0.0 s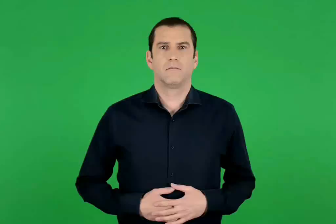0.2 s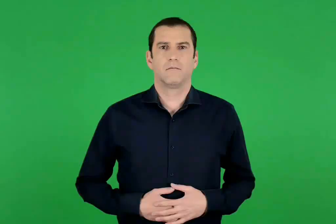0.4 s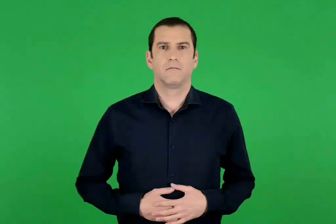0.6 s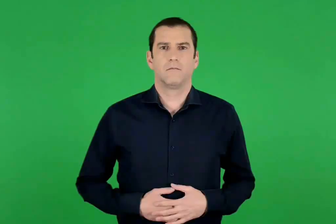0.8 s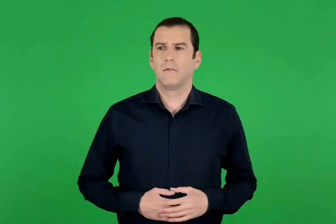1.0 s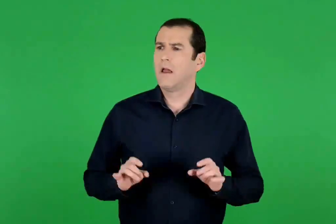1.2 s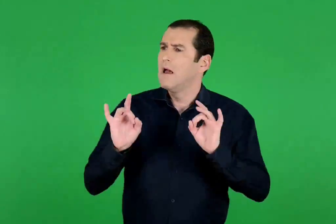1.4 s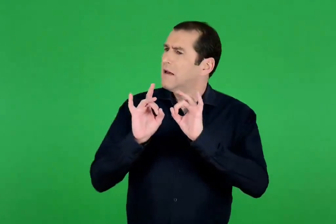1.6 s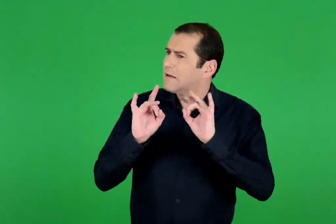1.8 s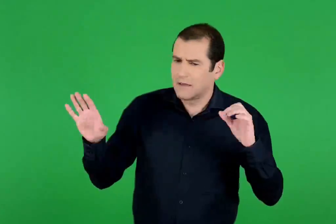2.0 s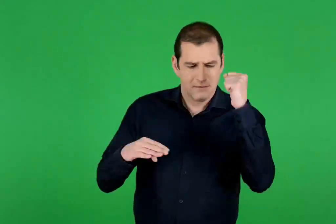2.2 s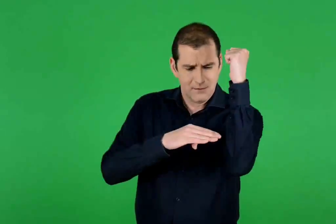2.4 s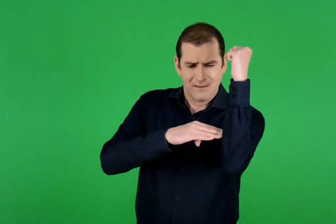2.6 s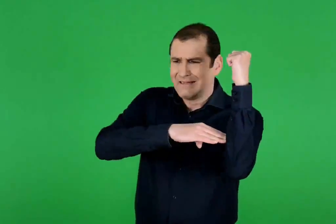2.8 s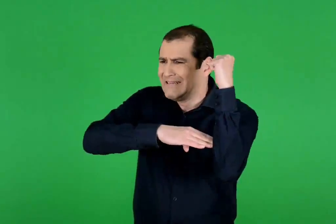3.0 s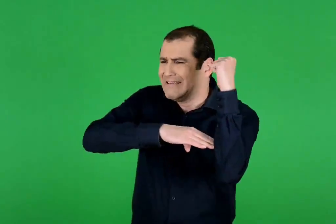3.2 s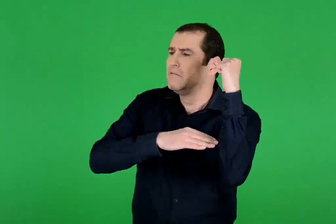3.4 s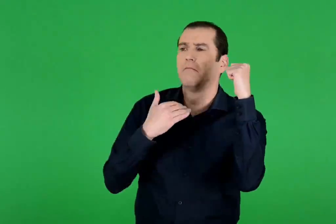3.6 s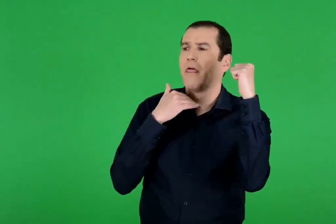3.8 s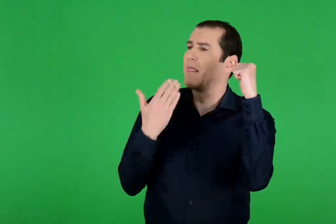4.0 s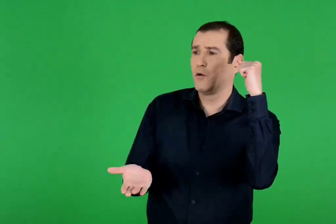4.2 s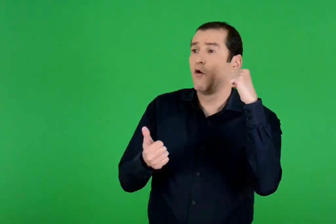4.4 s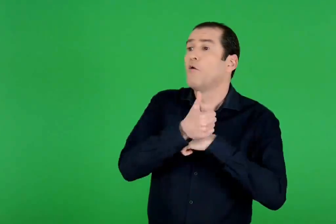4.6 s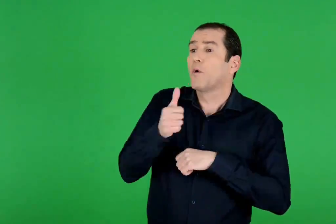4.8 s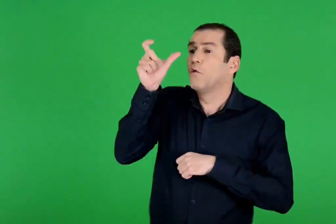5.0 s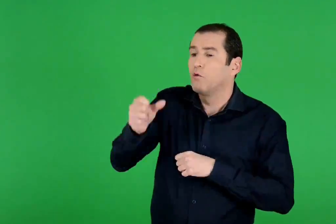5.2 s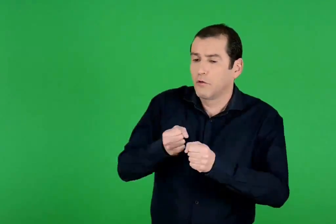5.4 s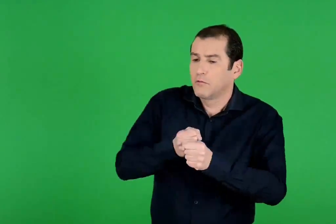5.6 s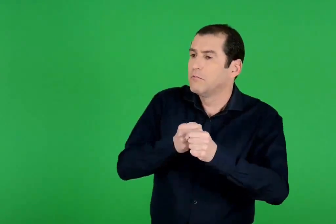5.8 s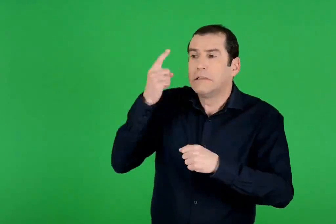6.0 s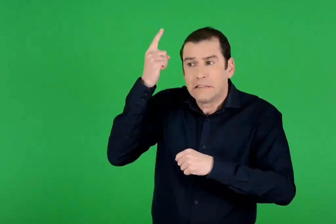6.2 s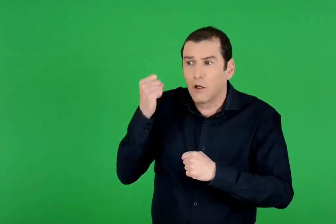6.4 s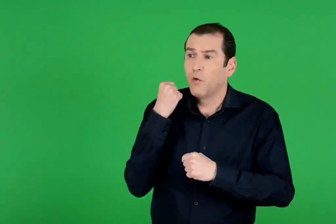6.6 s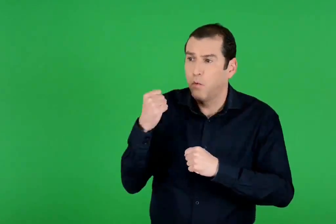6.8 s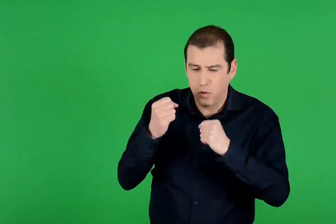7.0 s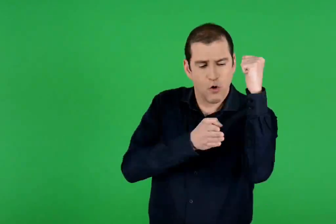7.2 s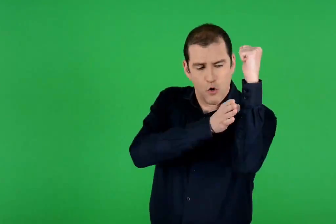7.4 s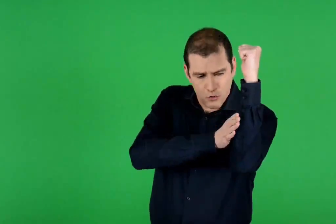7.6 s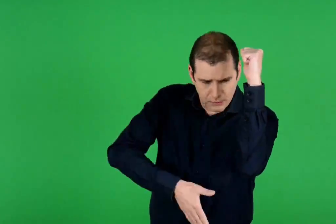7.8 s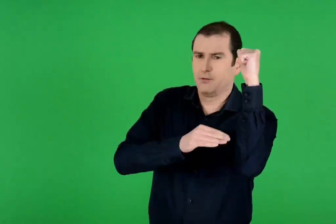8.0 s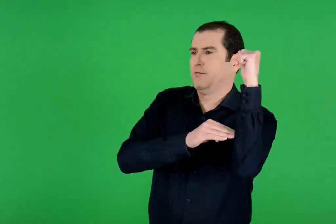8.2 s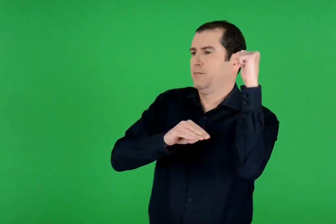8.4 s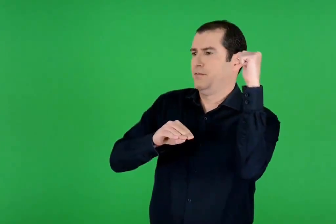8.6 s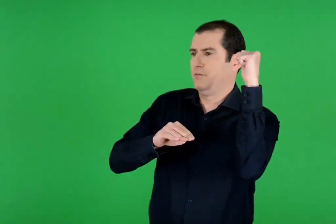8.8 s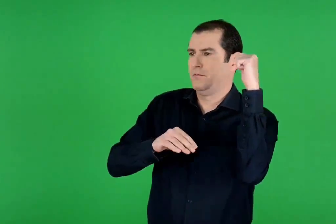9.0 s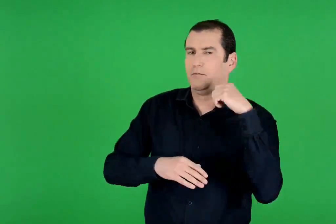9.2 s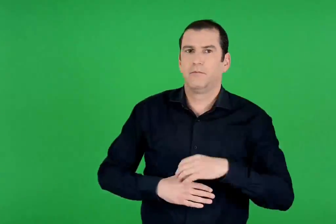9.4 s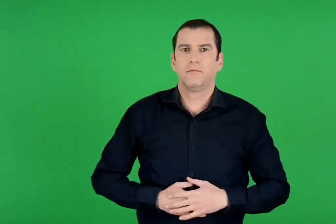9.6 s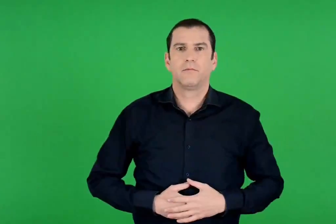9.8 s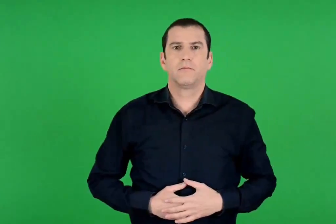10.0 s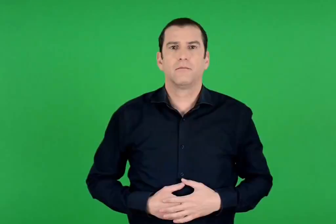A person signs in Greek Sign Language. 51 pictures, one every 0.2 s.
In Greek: κανείς δε θα μπορούσε να το τραβήξει , εκτός αν το έκοψε κάποιος καλός τεχνίτης
